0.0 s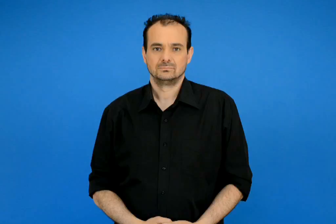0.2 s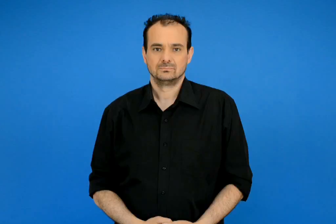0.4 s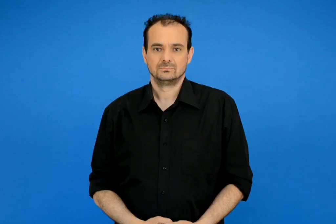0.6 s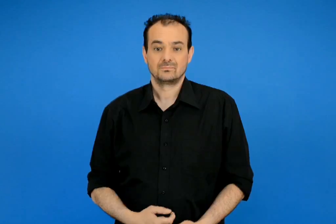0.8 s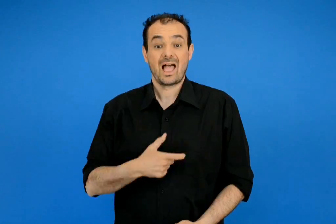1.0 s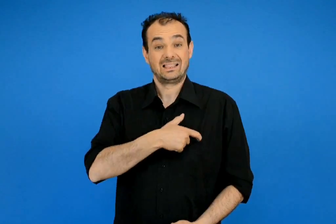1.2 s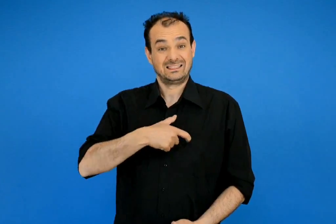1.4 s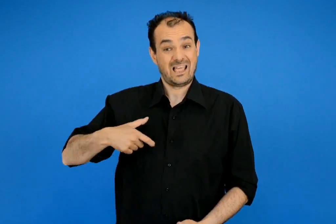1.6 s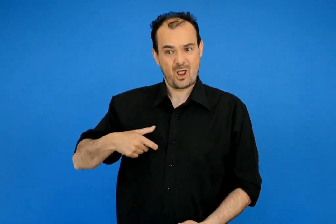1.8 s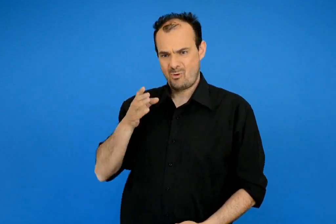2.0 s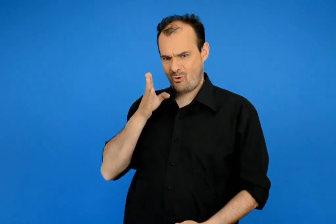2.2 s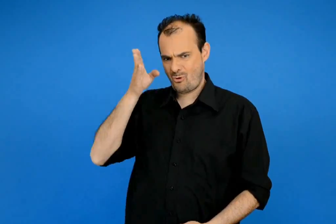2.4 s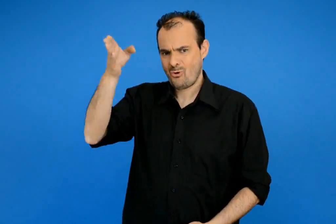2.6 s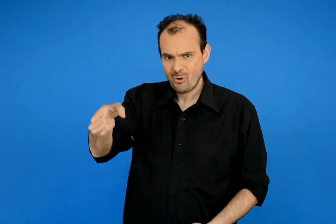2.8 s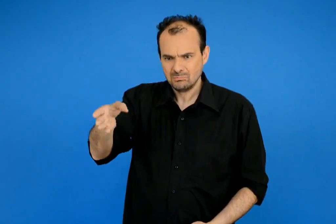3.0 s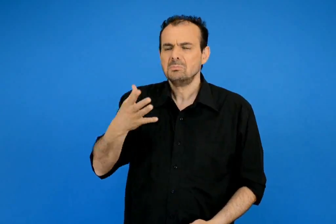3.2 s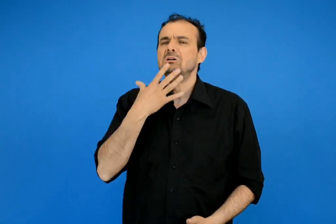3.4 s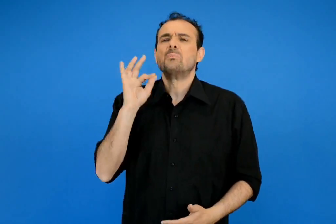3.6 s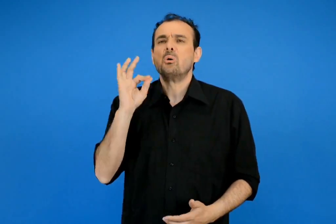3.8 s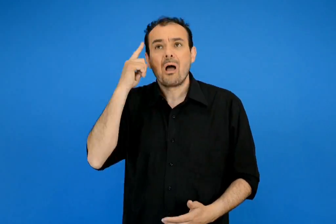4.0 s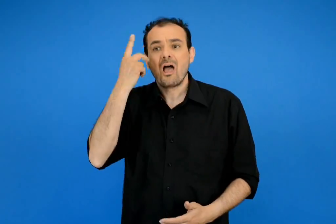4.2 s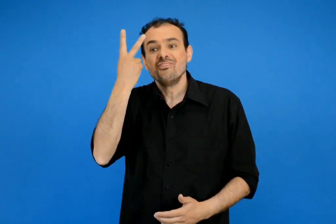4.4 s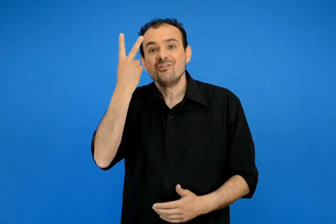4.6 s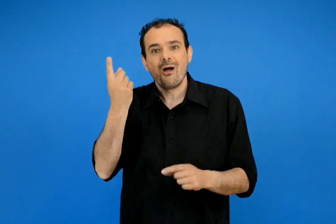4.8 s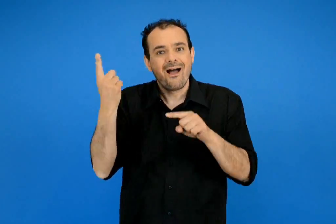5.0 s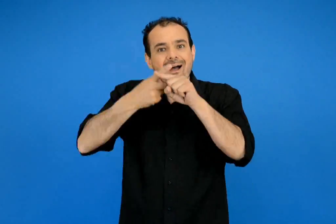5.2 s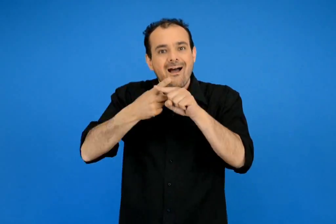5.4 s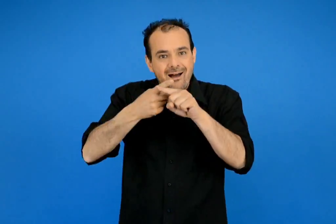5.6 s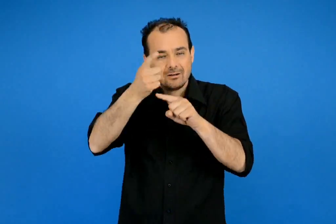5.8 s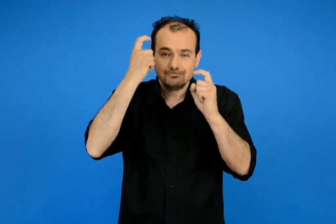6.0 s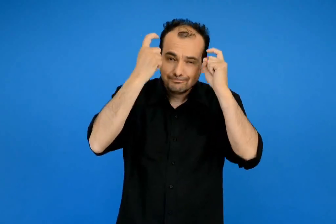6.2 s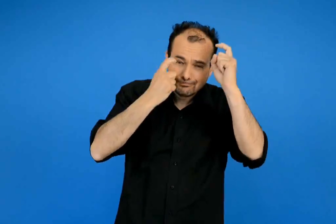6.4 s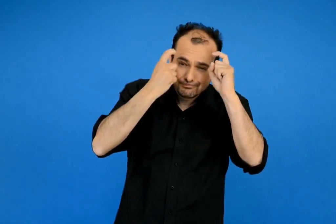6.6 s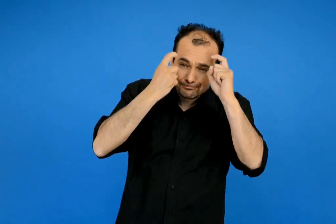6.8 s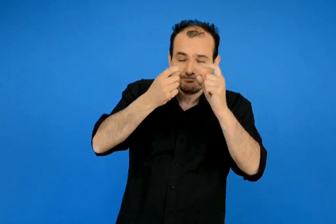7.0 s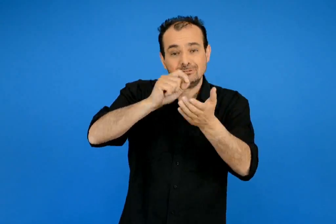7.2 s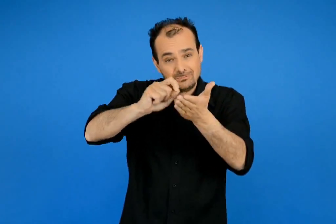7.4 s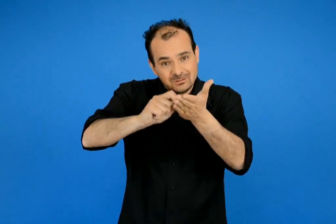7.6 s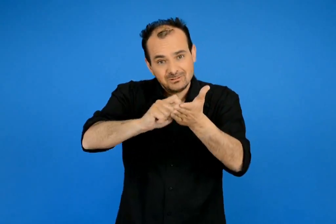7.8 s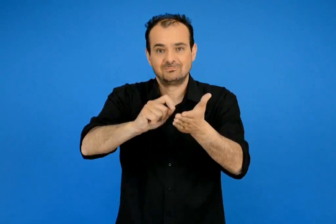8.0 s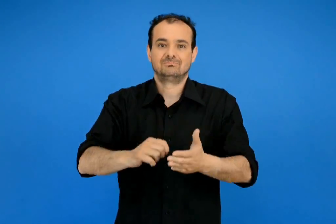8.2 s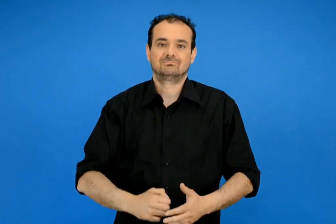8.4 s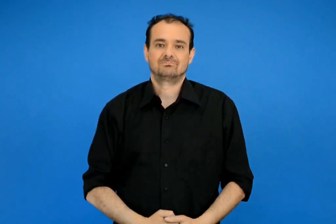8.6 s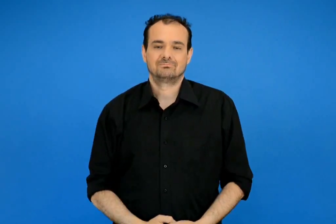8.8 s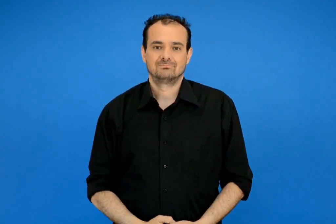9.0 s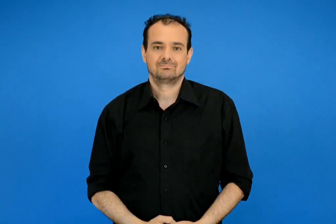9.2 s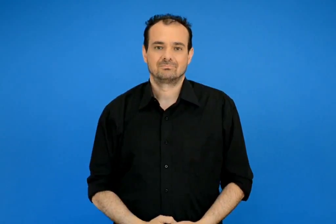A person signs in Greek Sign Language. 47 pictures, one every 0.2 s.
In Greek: σκεφτείτε και γράψτε δυο ακόμα λογούς για τους οποίους πηγαίνουμε στο ταχυδρομείο
